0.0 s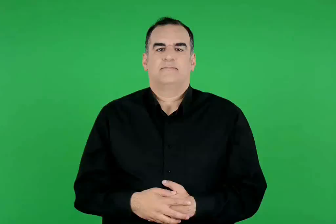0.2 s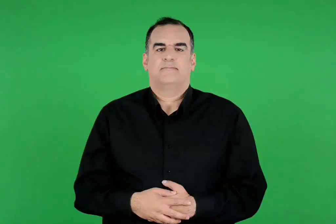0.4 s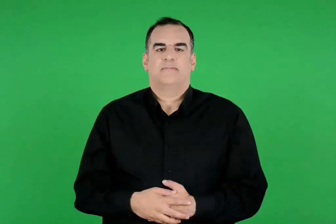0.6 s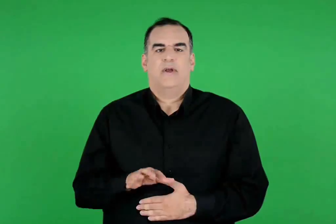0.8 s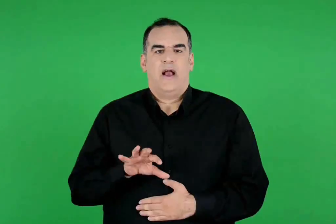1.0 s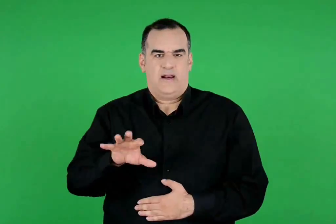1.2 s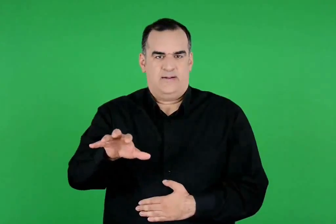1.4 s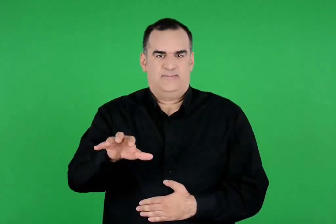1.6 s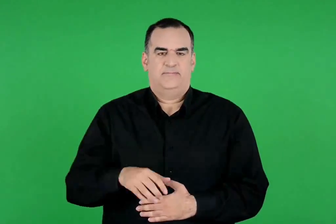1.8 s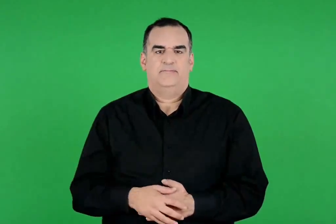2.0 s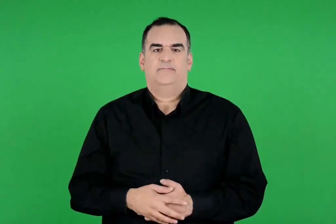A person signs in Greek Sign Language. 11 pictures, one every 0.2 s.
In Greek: η αράχνη
